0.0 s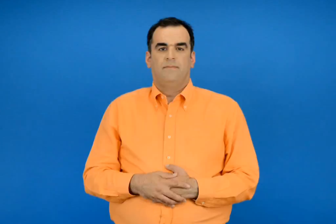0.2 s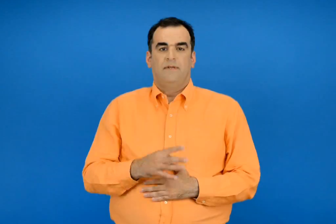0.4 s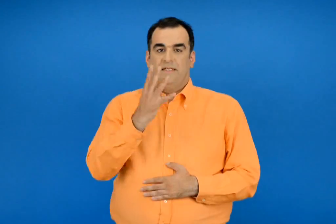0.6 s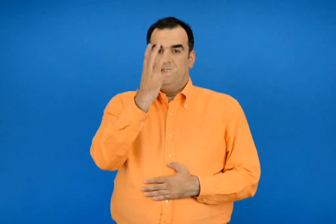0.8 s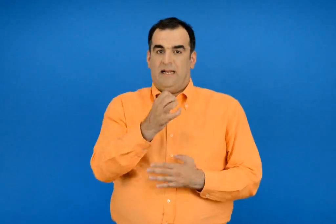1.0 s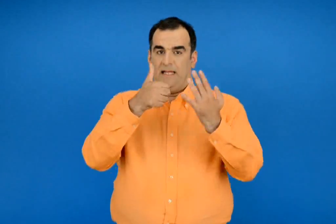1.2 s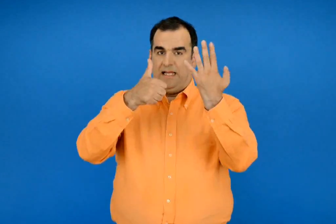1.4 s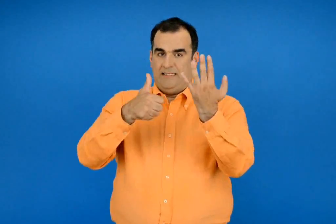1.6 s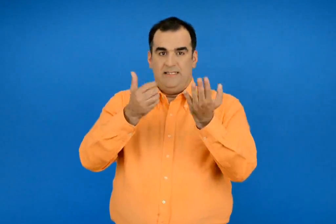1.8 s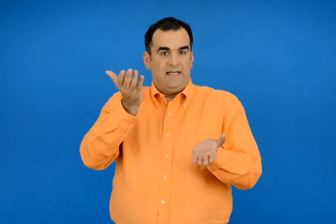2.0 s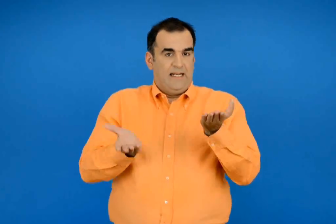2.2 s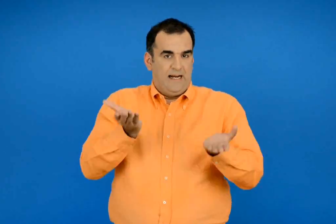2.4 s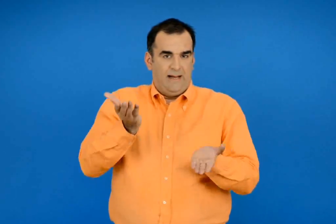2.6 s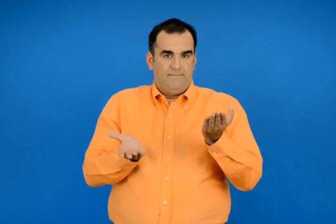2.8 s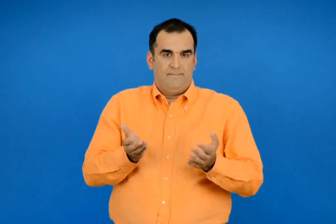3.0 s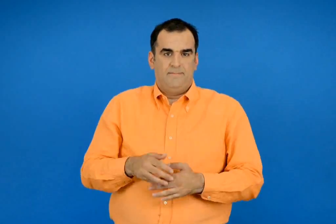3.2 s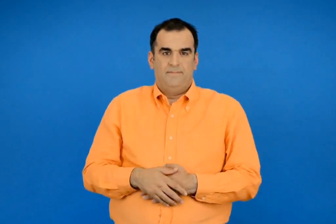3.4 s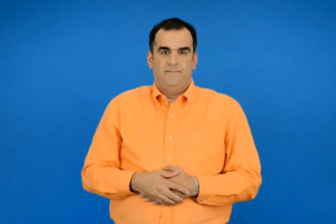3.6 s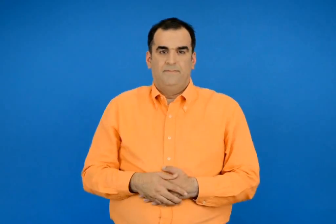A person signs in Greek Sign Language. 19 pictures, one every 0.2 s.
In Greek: 46 κιλά
